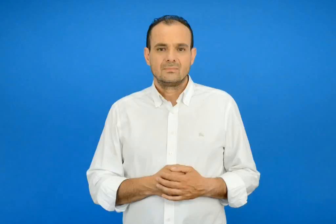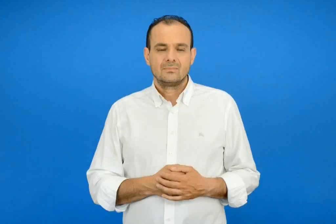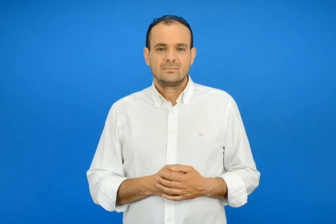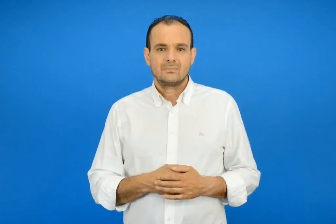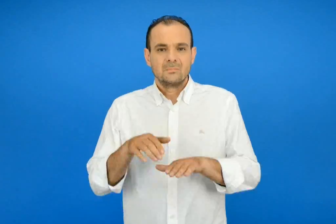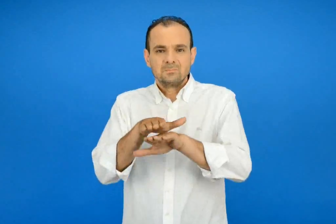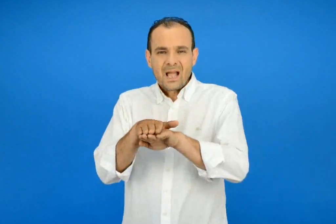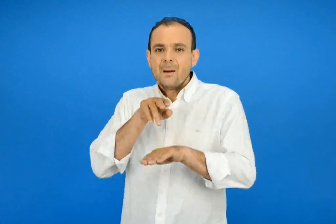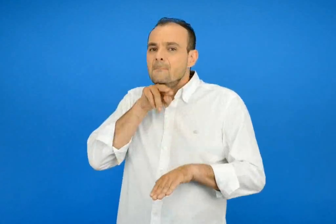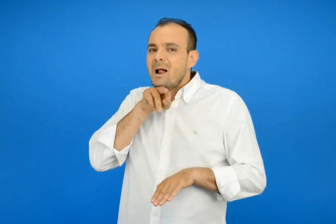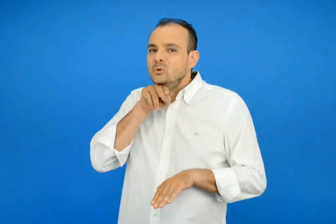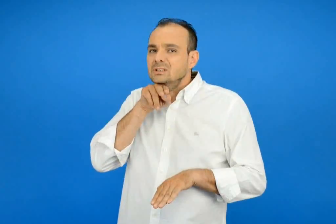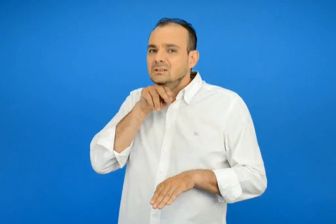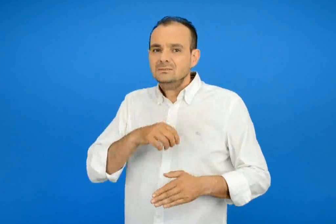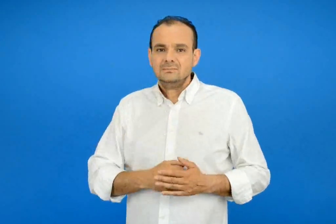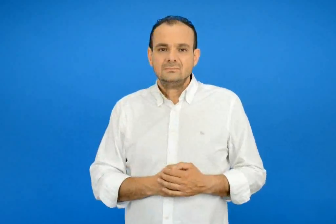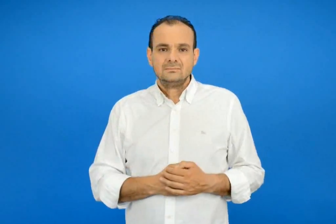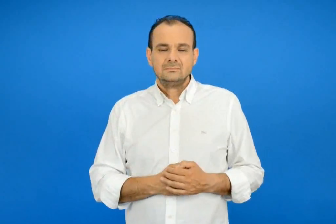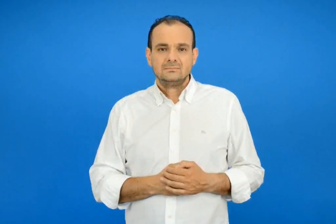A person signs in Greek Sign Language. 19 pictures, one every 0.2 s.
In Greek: μπαρμπούνι
